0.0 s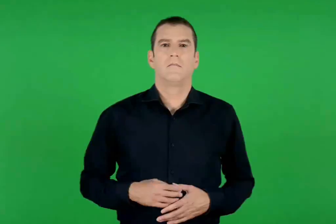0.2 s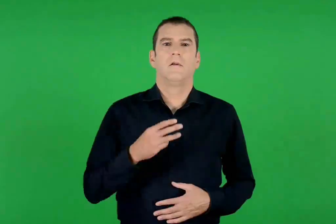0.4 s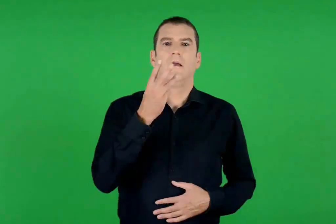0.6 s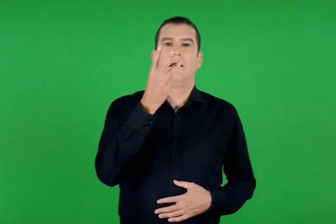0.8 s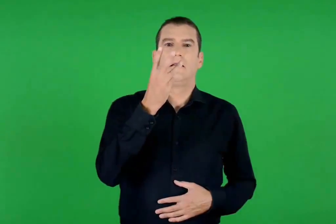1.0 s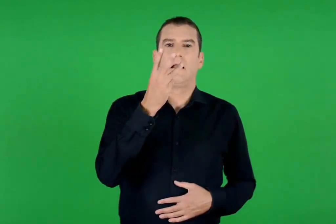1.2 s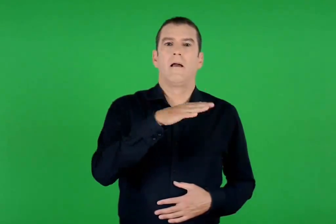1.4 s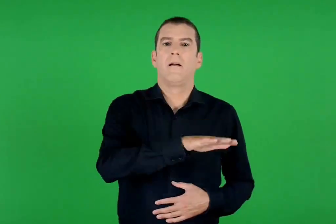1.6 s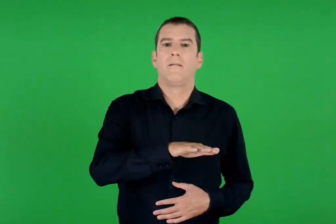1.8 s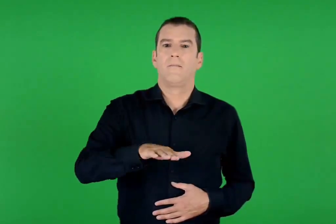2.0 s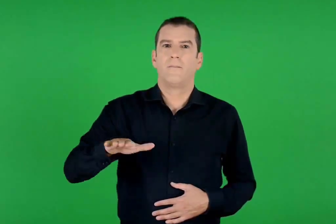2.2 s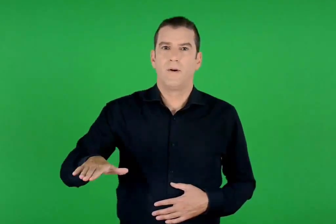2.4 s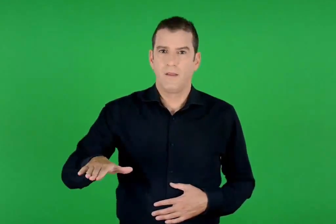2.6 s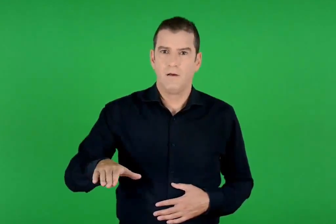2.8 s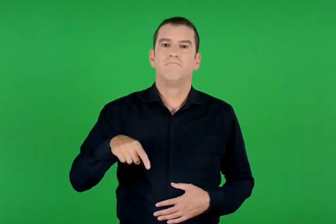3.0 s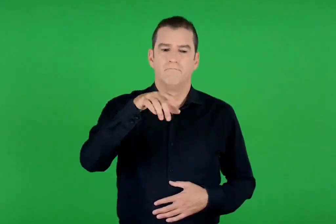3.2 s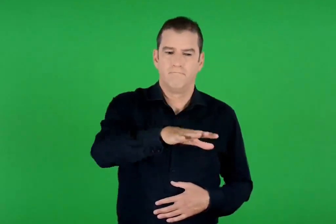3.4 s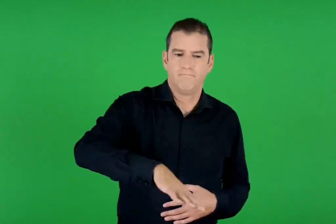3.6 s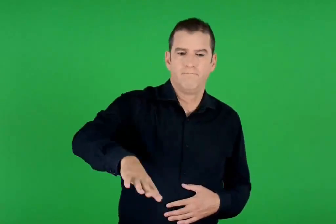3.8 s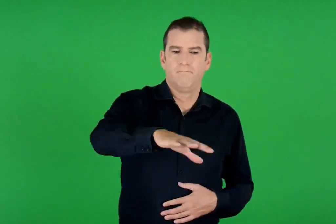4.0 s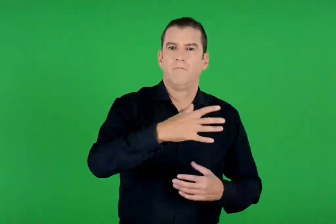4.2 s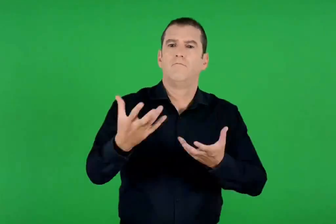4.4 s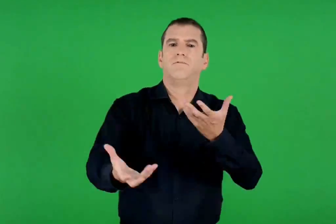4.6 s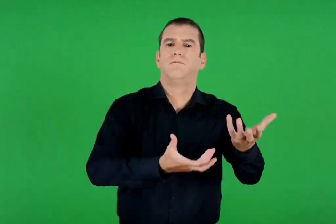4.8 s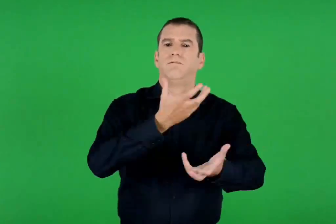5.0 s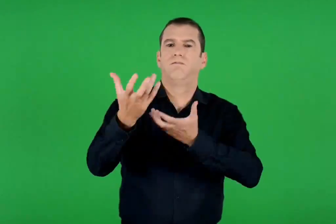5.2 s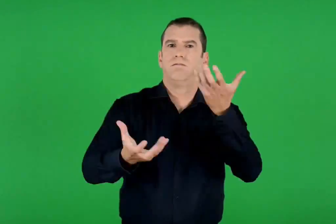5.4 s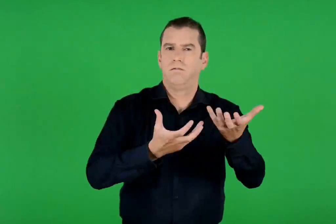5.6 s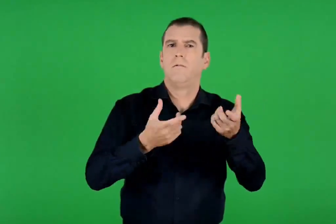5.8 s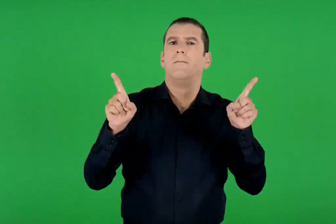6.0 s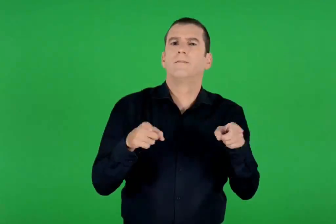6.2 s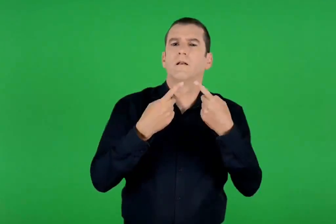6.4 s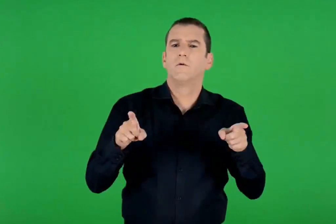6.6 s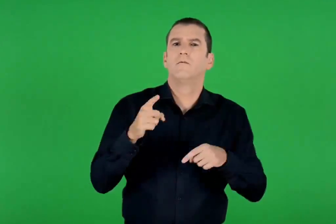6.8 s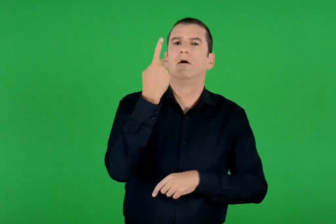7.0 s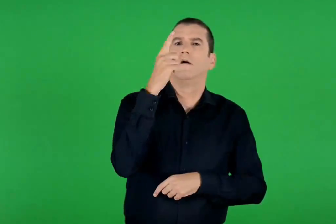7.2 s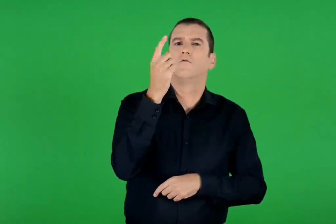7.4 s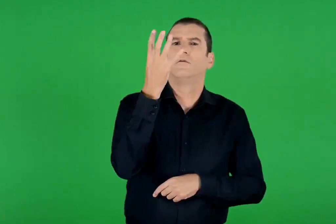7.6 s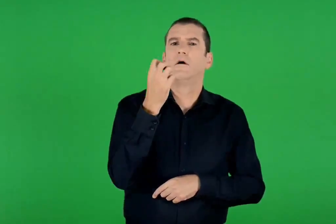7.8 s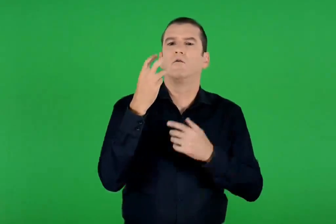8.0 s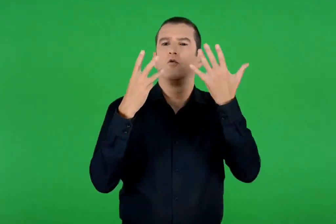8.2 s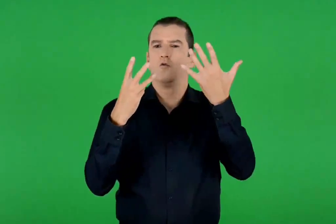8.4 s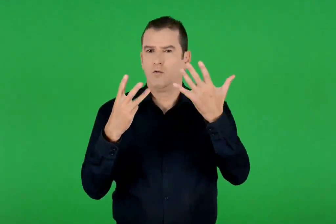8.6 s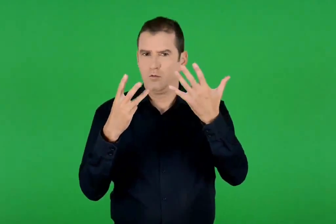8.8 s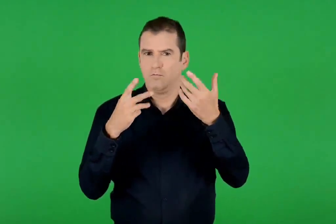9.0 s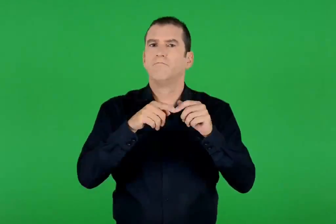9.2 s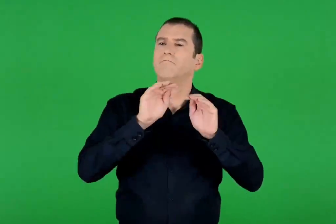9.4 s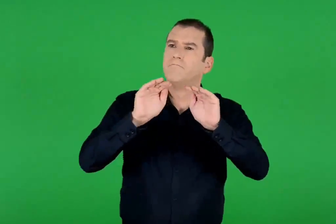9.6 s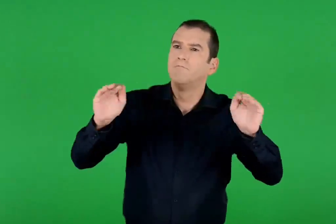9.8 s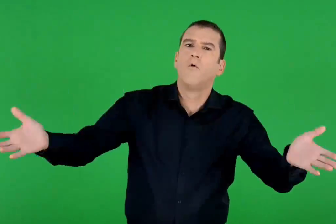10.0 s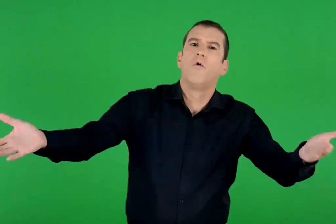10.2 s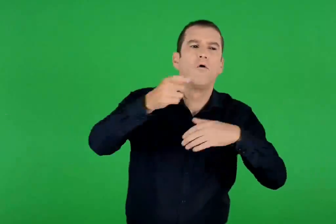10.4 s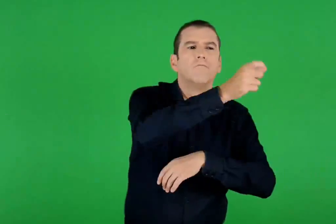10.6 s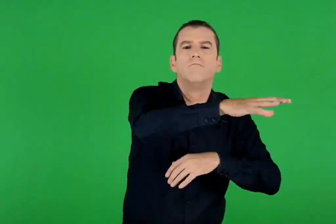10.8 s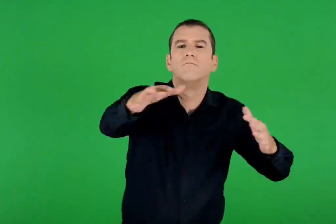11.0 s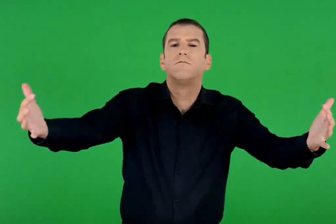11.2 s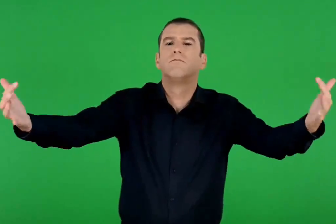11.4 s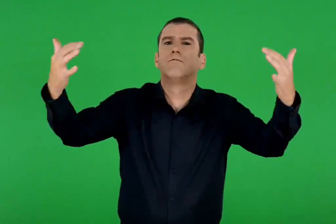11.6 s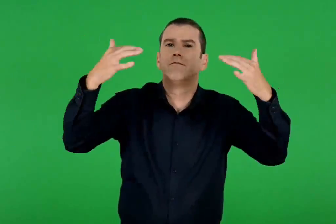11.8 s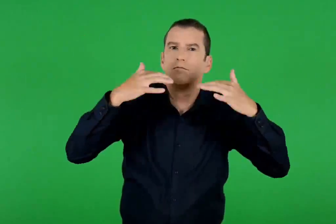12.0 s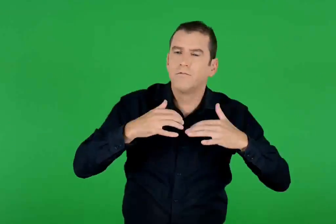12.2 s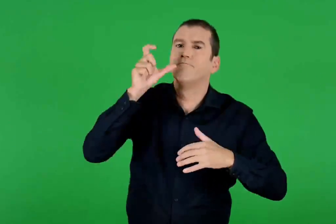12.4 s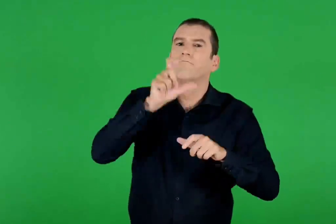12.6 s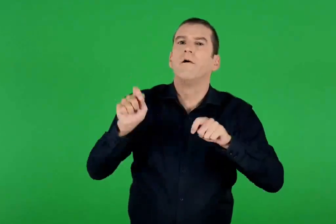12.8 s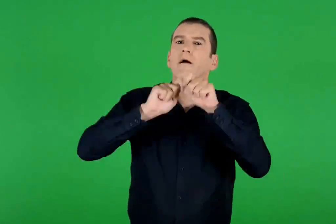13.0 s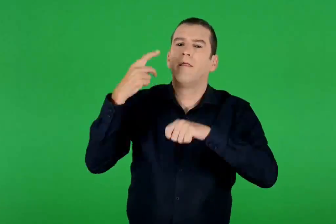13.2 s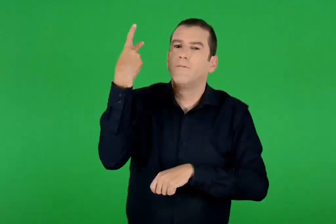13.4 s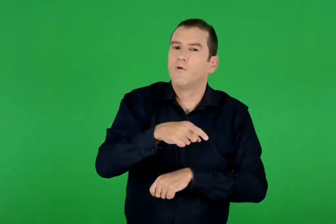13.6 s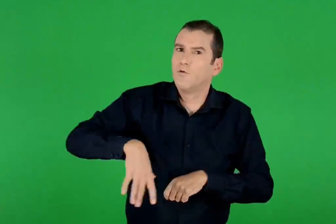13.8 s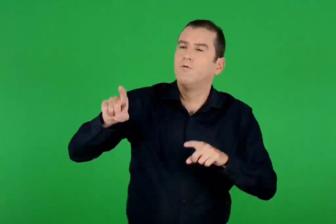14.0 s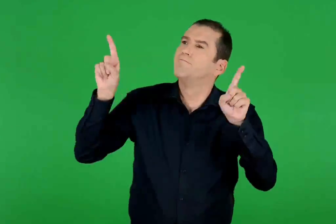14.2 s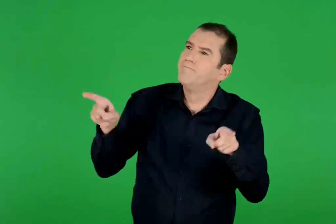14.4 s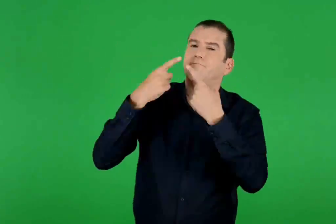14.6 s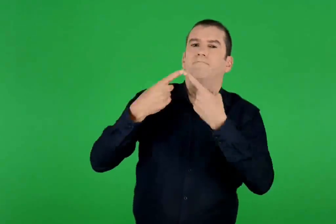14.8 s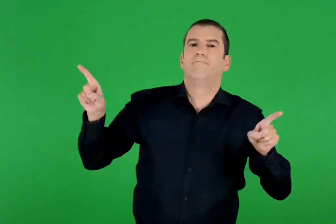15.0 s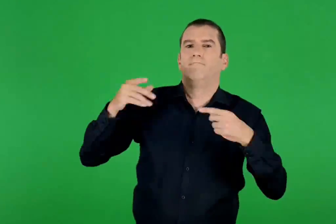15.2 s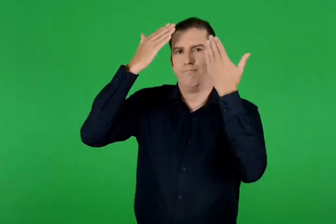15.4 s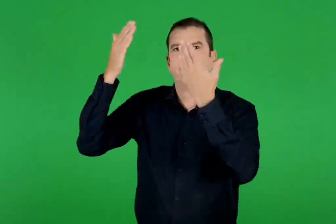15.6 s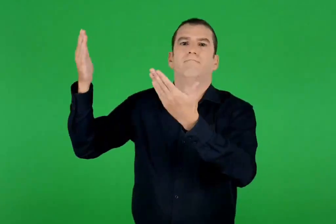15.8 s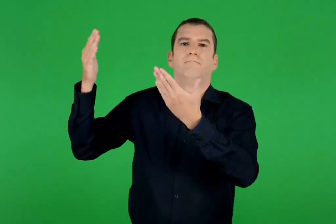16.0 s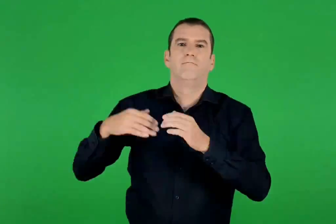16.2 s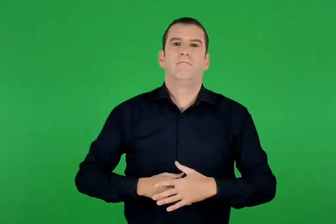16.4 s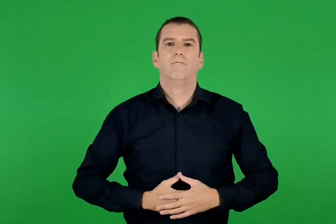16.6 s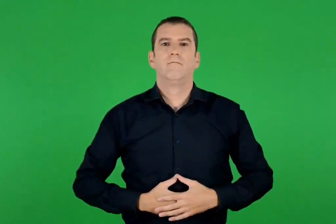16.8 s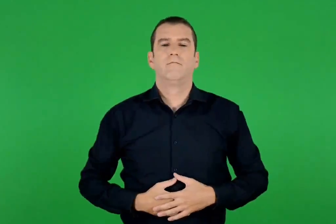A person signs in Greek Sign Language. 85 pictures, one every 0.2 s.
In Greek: τρία παιδιά μέσα στο καμίνι της φωτιάς ψλ 148καλούν όλη την πλάση να δοξολογήσει τον δημιουργό της
